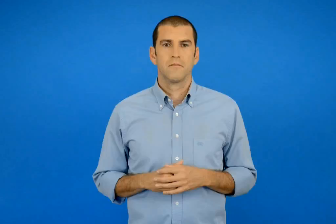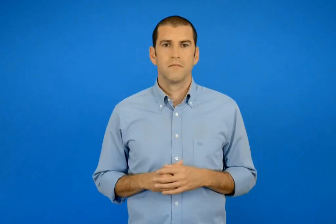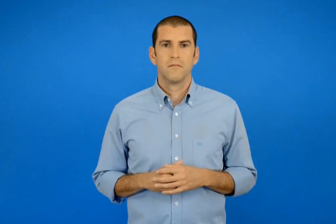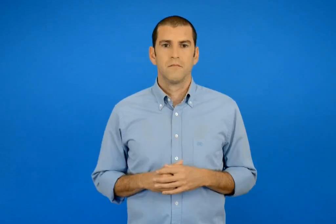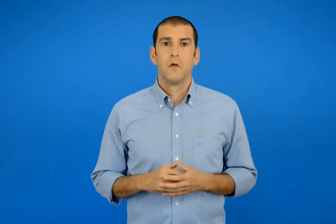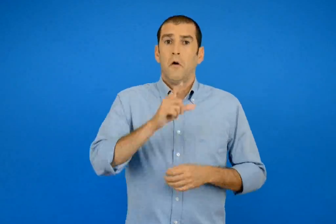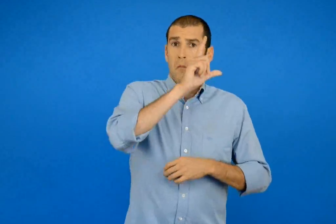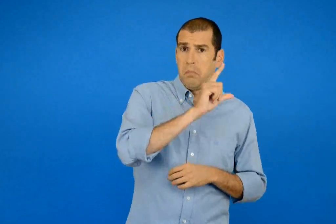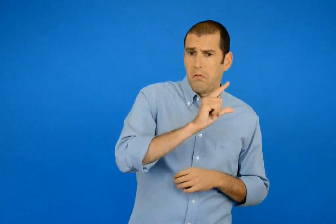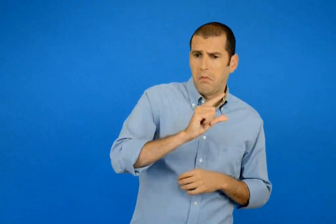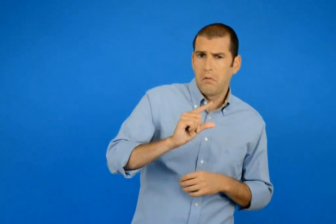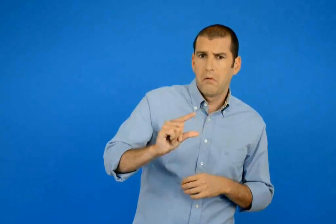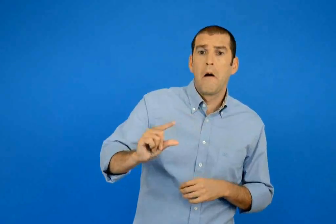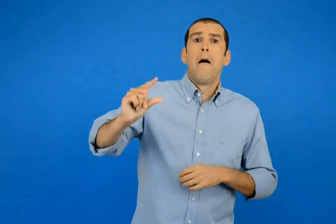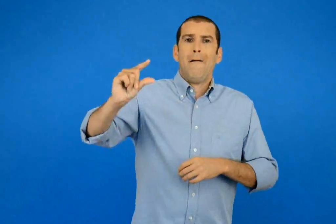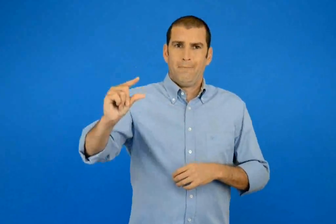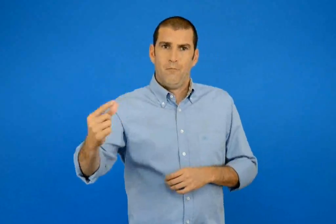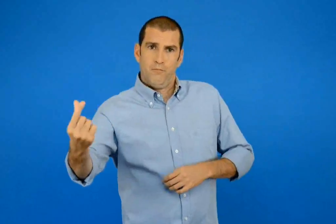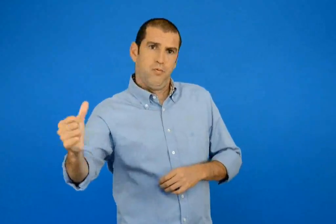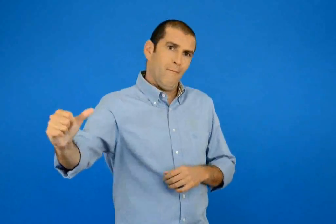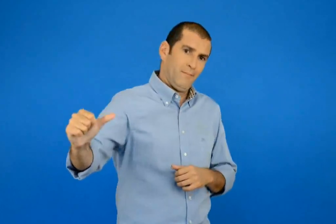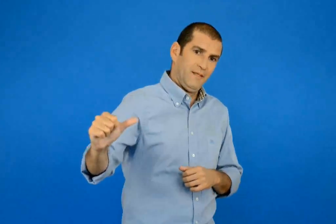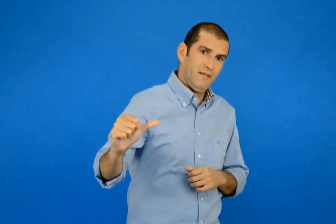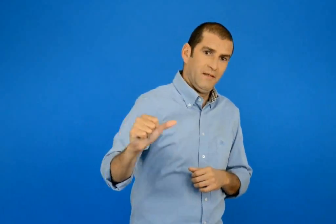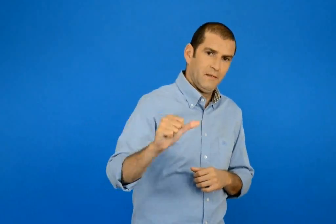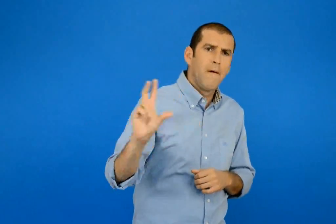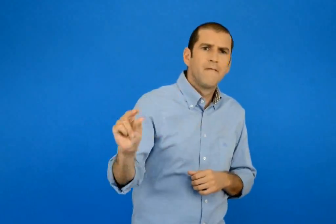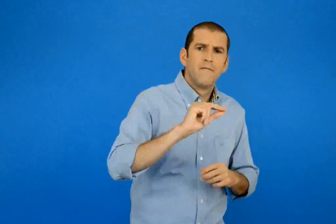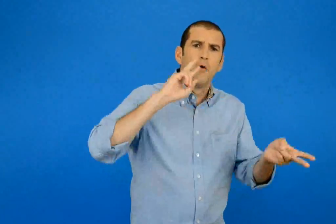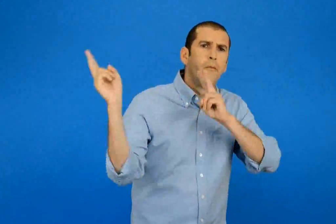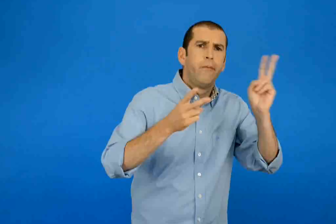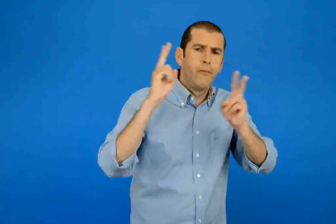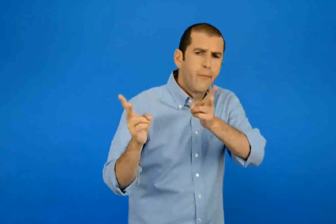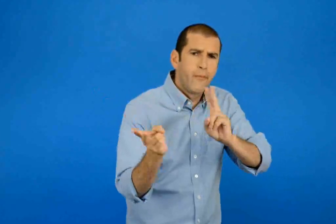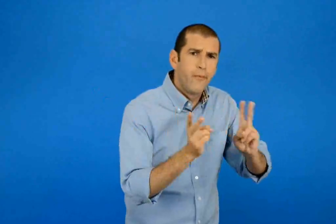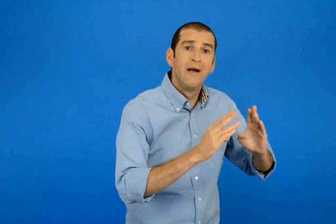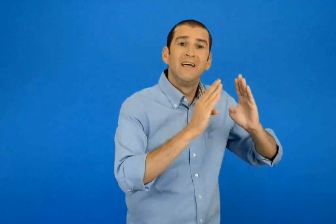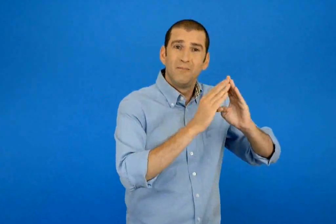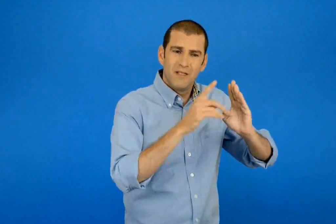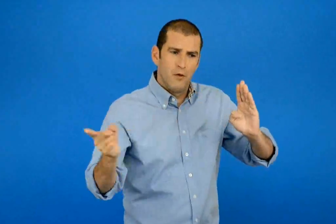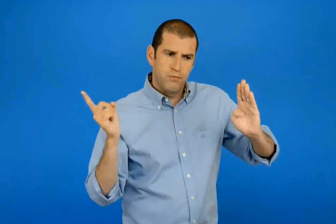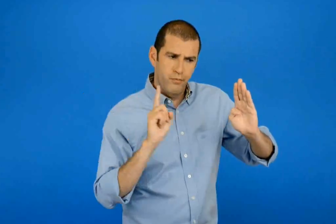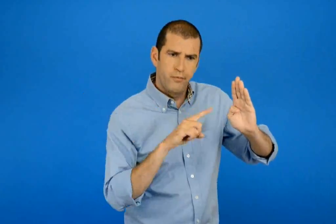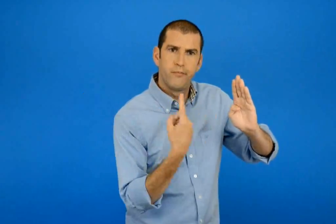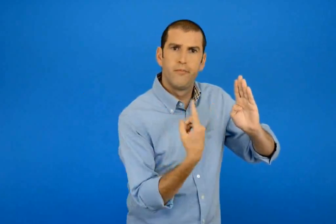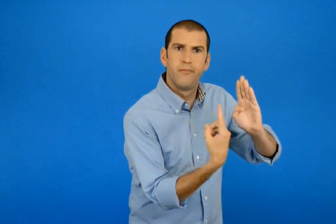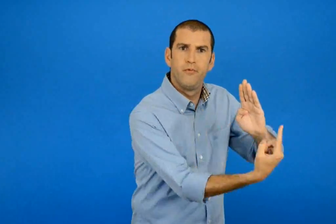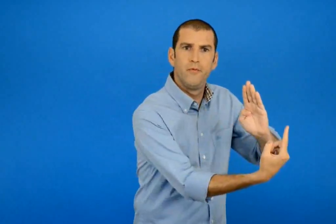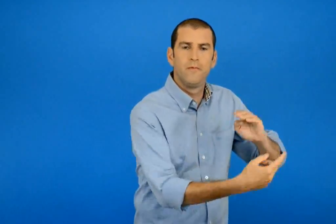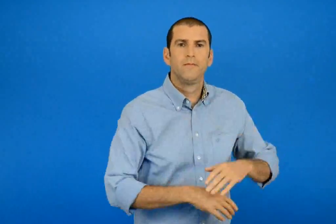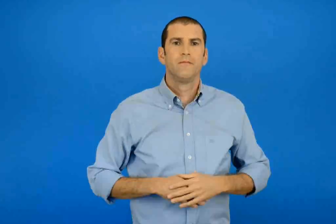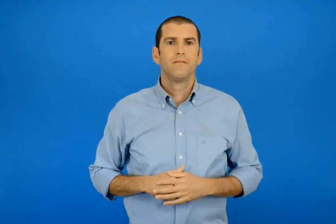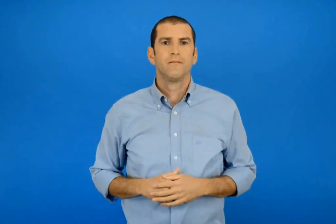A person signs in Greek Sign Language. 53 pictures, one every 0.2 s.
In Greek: πάει μα πάλι πίσω γυρίζει άνεμος λες που σφυρίζει σίφουνας στο σπίτι μπαίνει
